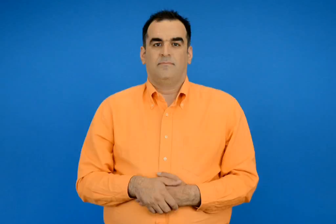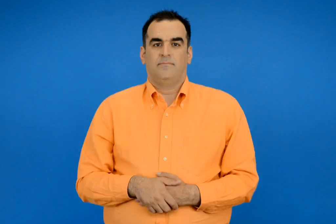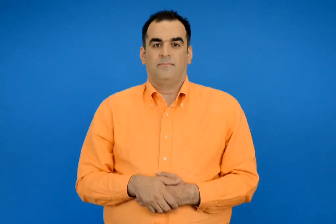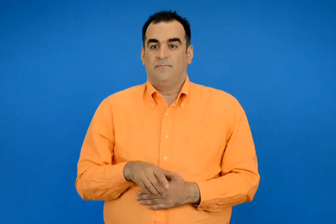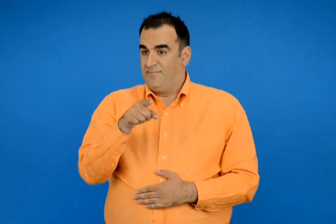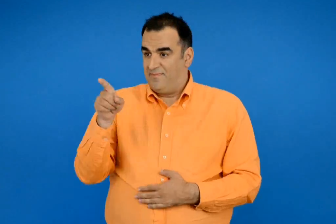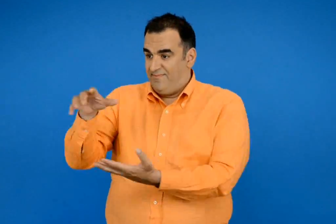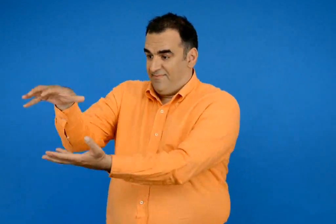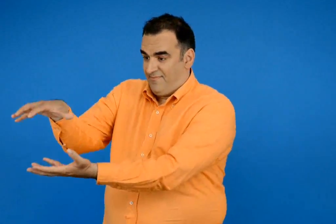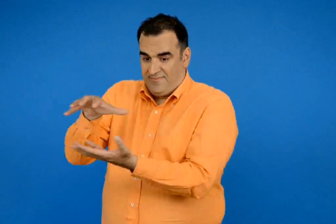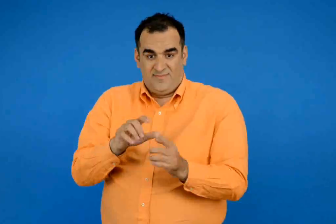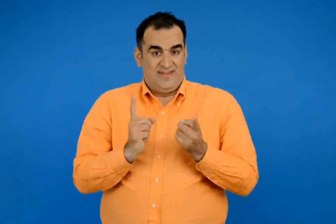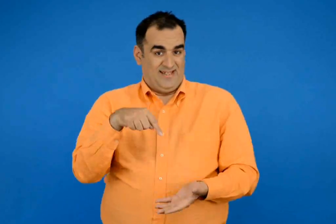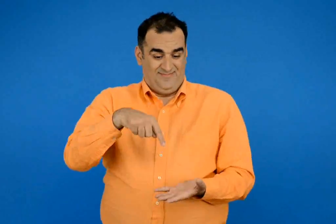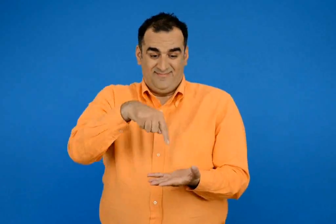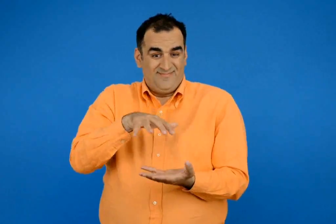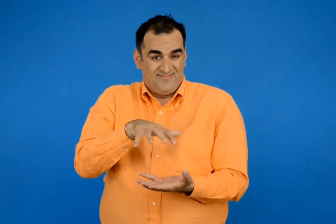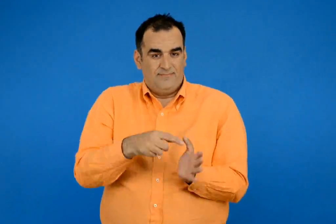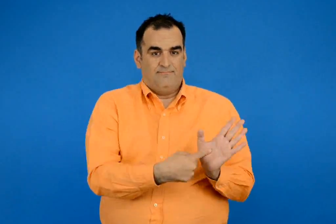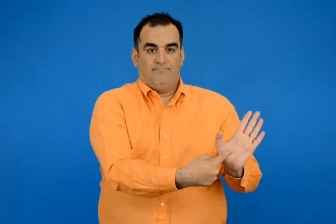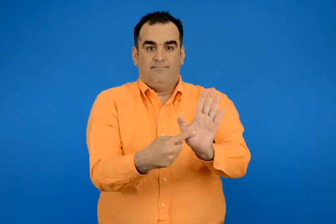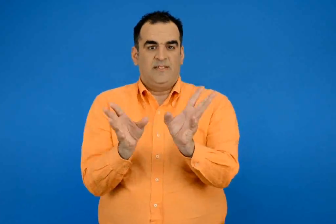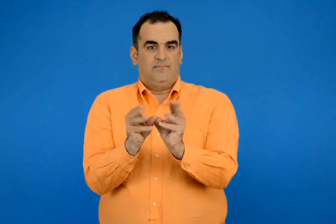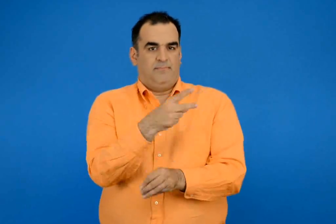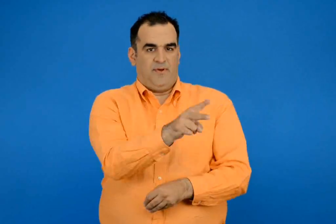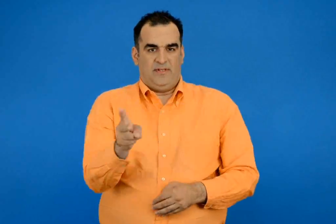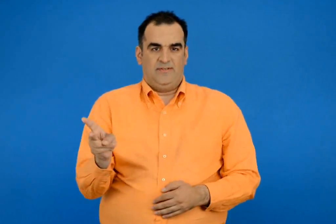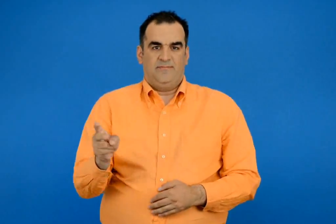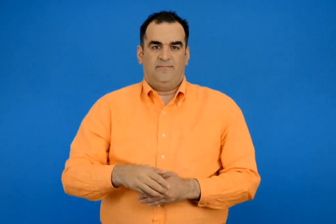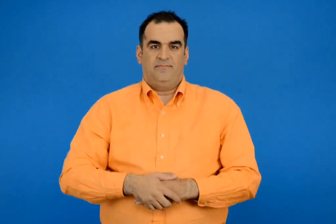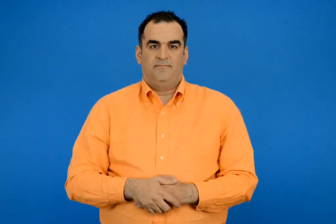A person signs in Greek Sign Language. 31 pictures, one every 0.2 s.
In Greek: φερτέ τα στην τάξη και παρουσιάστε τα στους συμμαθητές σας
